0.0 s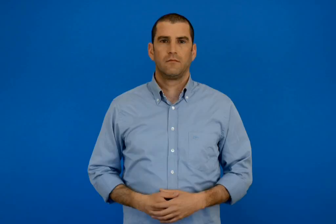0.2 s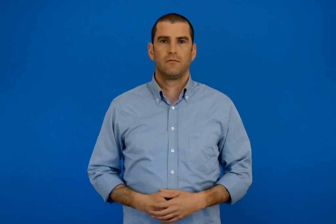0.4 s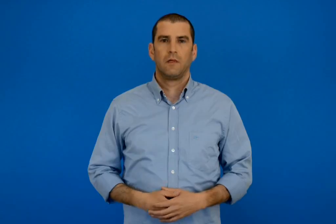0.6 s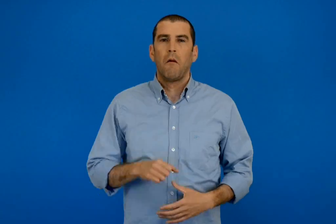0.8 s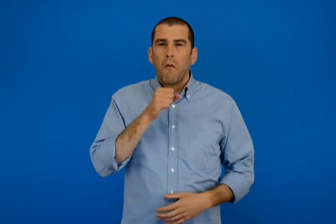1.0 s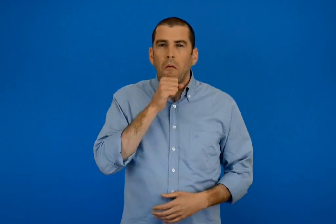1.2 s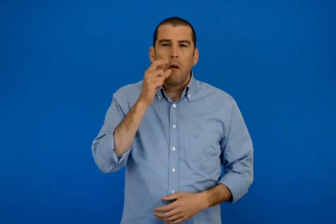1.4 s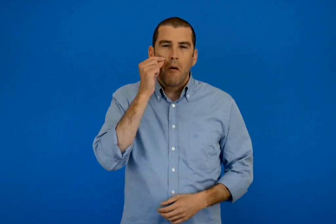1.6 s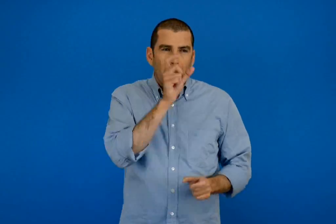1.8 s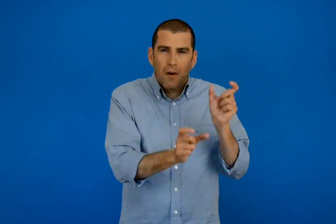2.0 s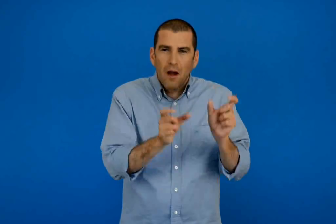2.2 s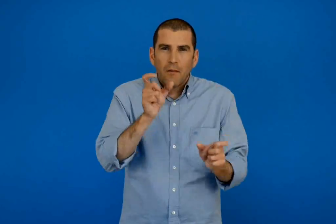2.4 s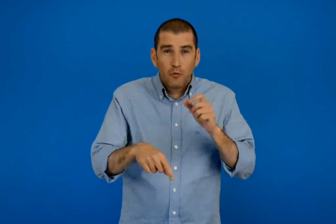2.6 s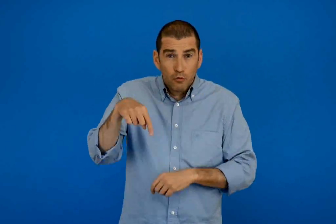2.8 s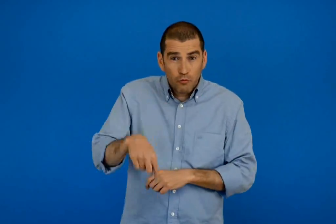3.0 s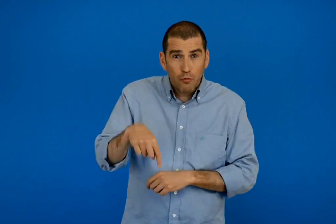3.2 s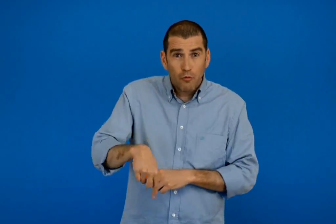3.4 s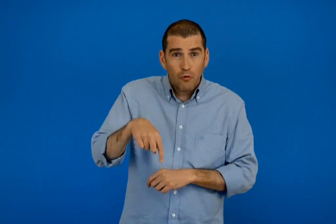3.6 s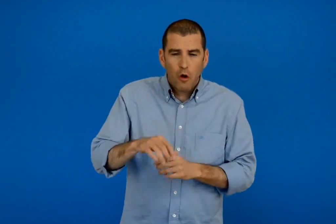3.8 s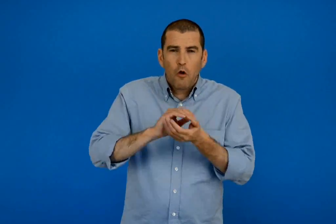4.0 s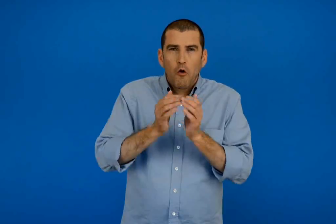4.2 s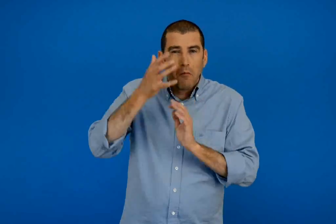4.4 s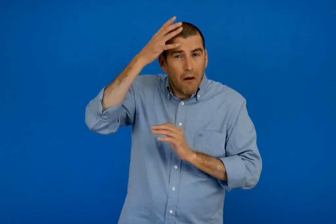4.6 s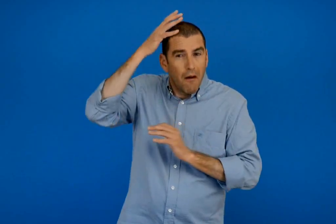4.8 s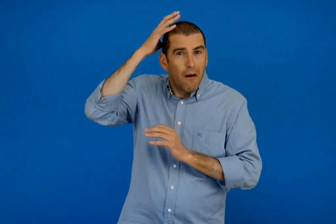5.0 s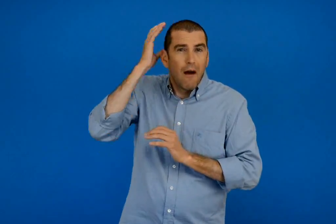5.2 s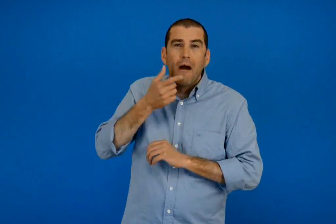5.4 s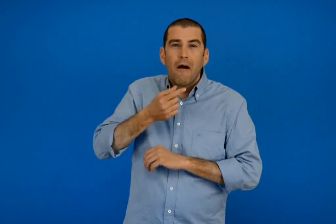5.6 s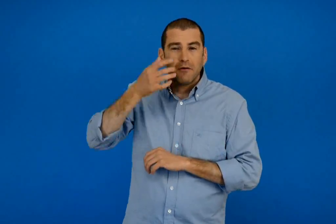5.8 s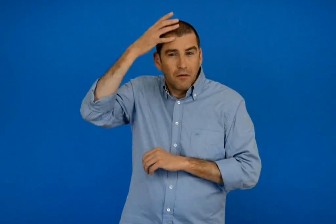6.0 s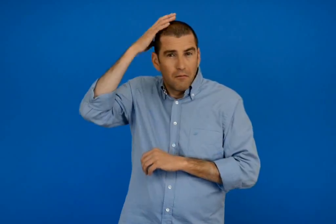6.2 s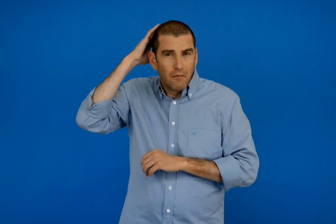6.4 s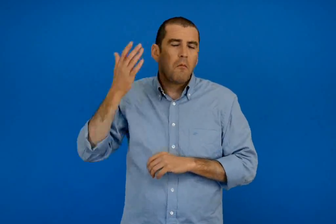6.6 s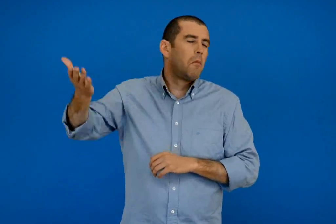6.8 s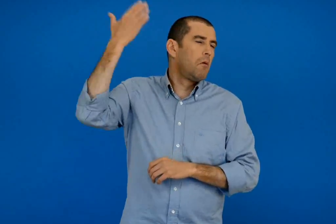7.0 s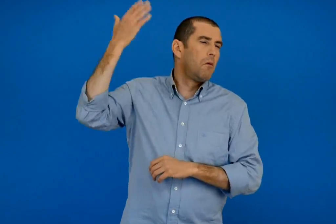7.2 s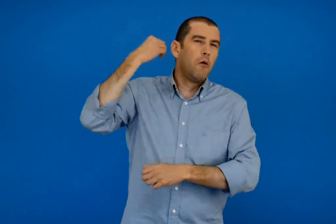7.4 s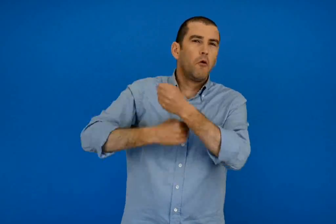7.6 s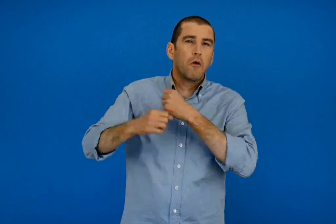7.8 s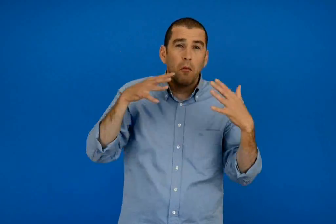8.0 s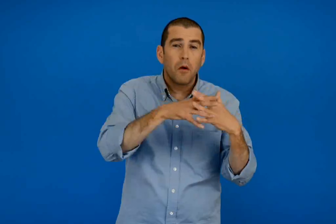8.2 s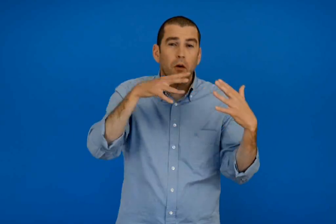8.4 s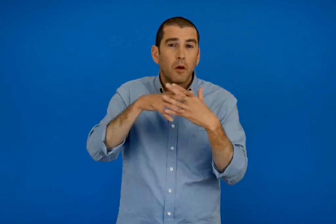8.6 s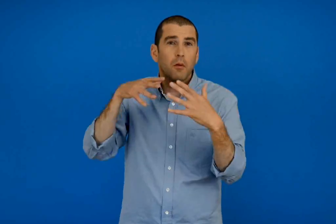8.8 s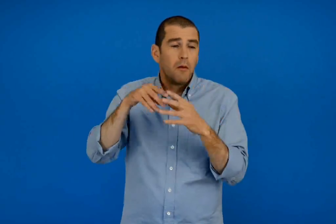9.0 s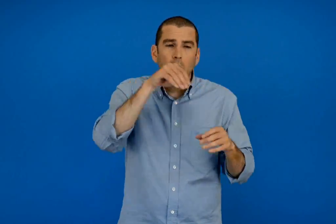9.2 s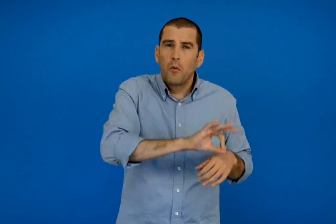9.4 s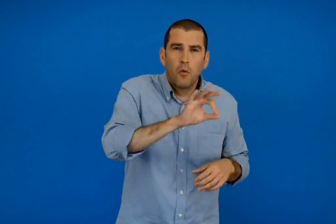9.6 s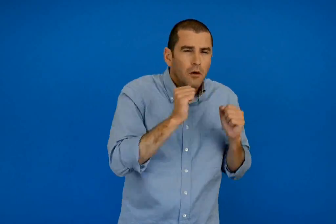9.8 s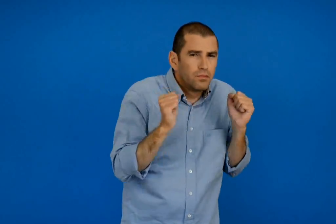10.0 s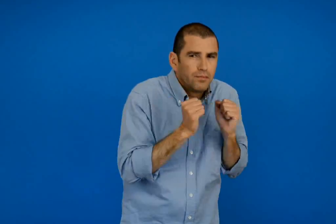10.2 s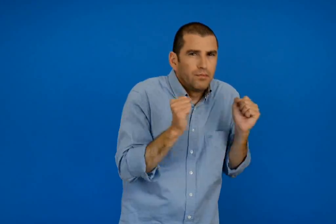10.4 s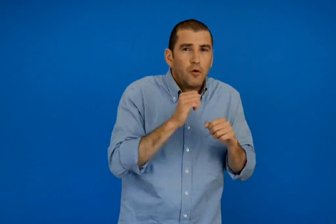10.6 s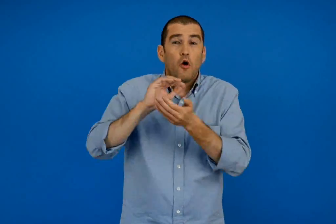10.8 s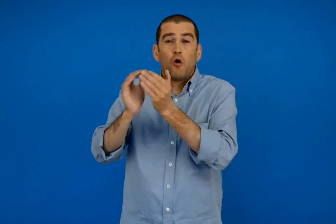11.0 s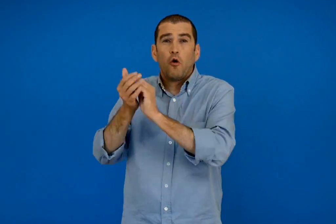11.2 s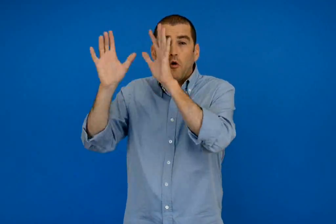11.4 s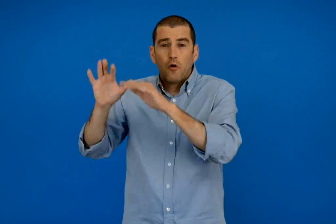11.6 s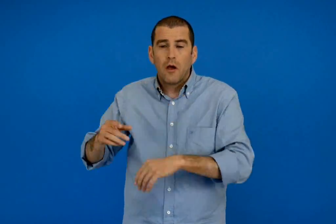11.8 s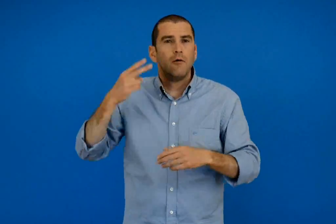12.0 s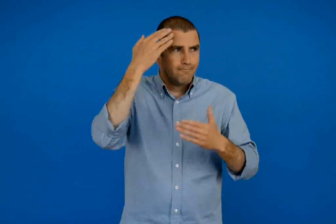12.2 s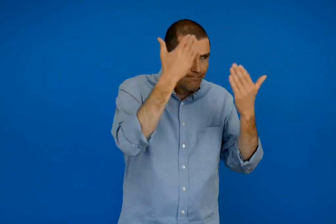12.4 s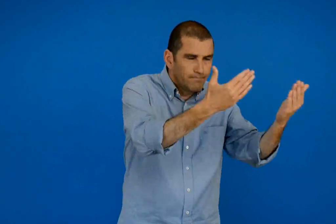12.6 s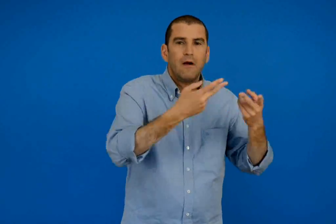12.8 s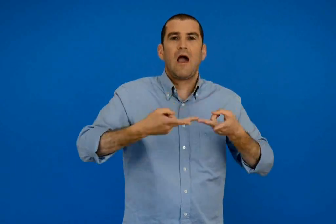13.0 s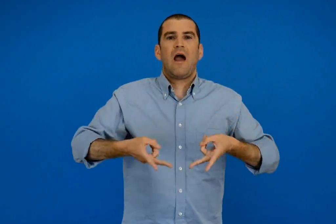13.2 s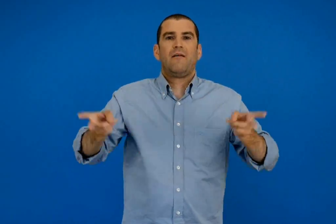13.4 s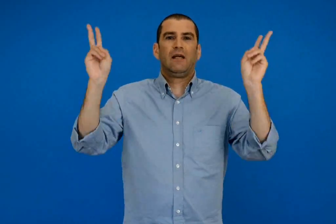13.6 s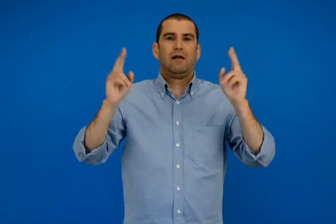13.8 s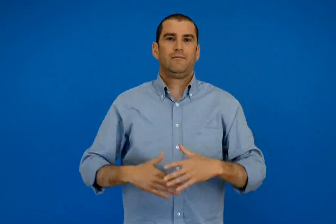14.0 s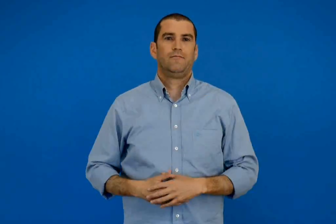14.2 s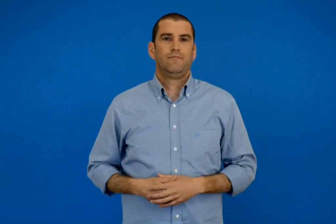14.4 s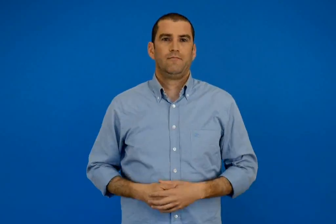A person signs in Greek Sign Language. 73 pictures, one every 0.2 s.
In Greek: οι παππούδες μας που τώρα έχουν χιονιά στα μαλλιά πολεμήσανε πριν χρόνια μες στο κρύο και στα χιονιά για τιμή για λευτεριά
